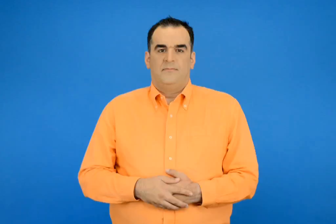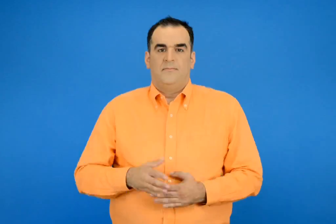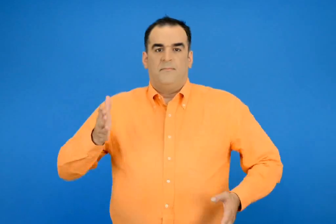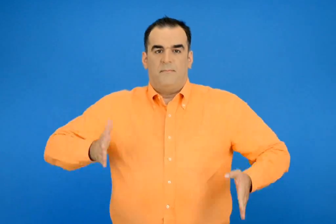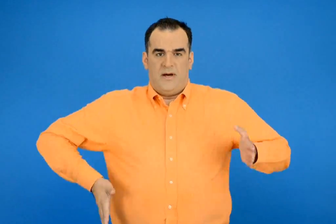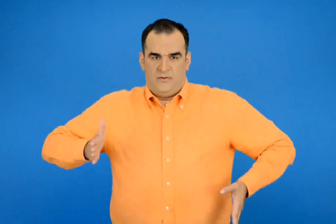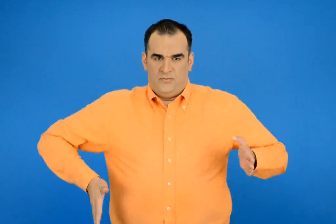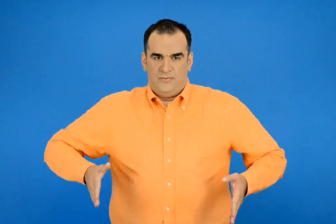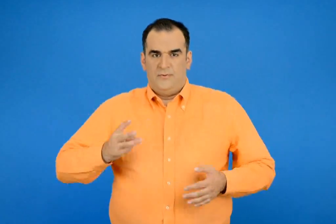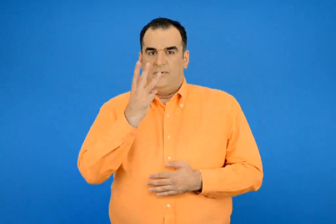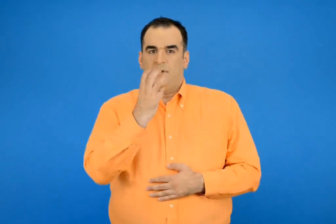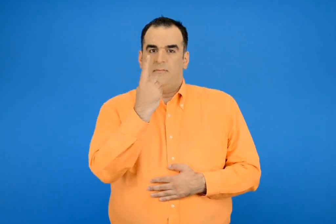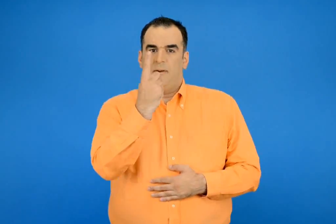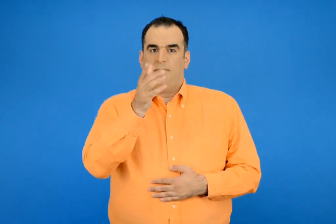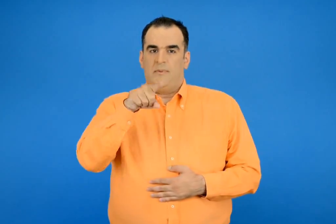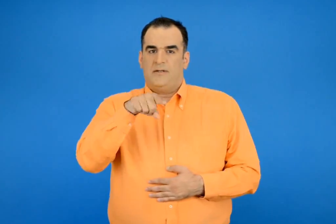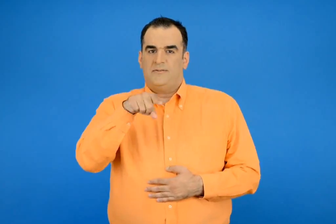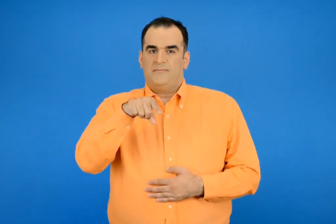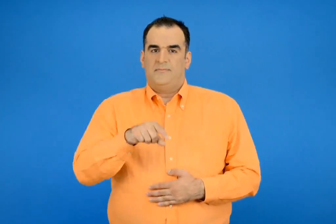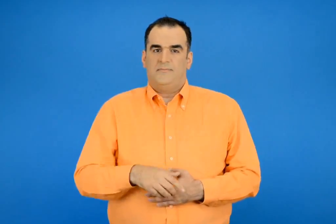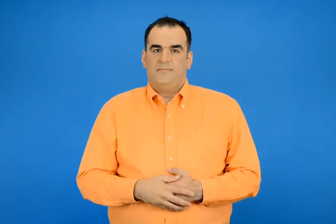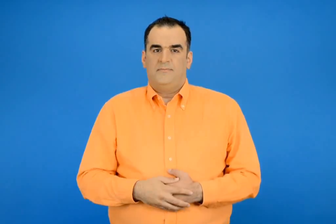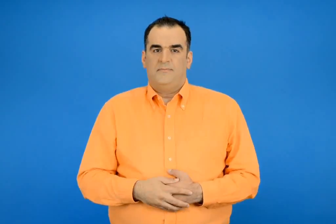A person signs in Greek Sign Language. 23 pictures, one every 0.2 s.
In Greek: μάρτιος 31 ημέρες
